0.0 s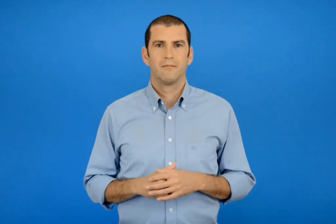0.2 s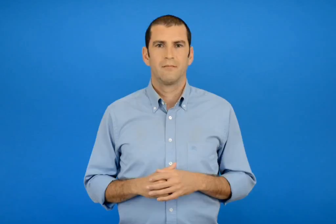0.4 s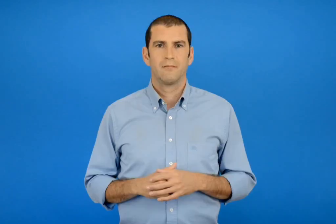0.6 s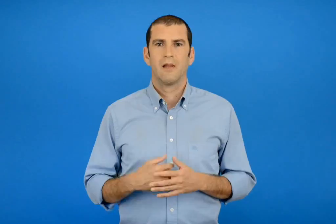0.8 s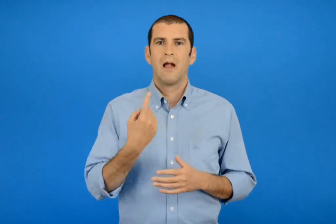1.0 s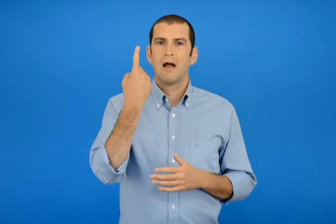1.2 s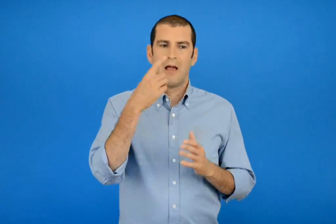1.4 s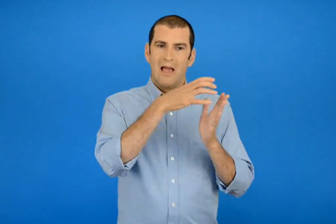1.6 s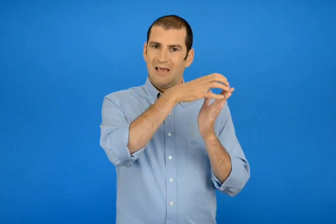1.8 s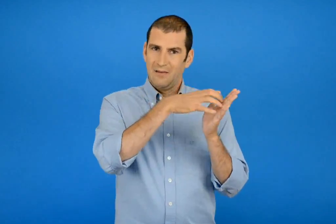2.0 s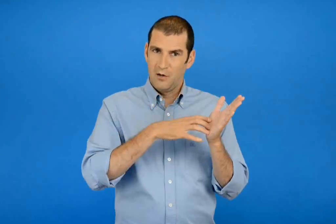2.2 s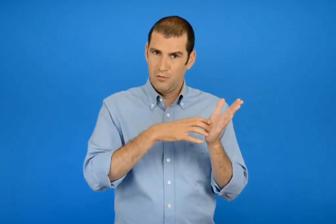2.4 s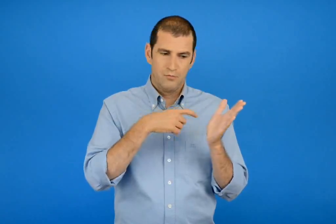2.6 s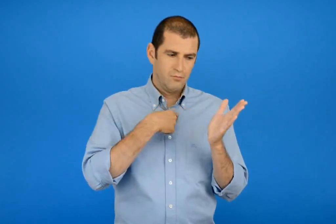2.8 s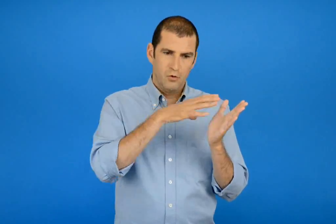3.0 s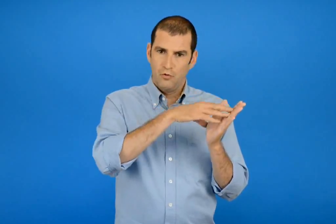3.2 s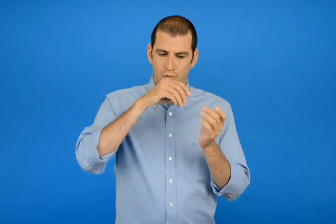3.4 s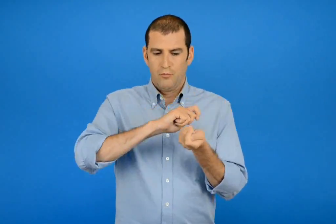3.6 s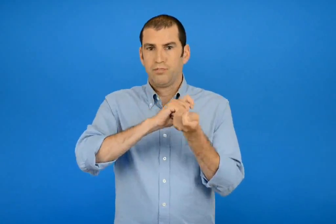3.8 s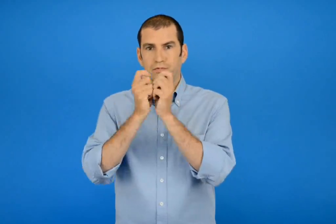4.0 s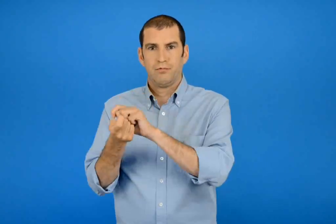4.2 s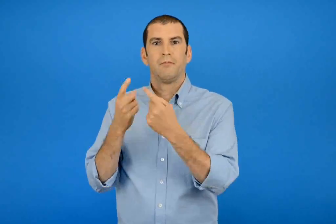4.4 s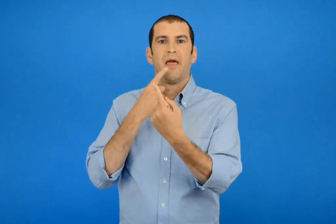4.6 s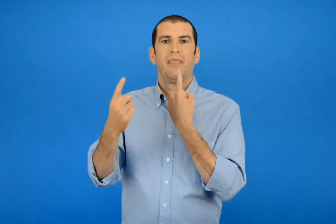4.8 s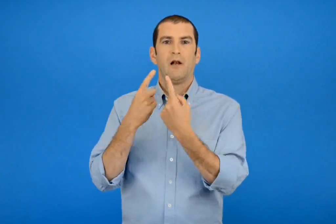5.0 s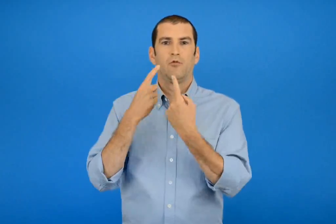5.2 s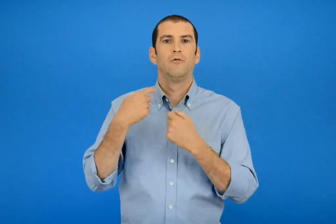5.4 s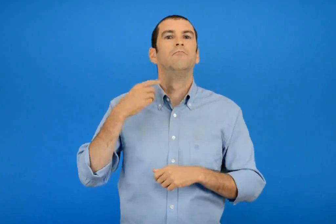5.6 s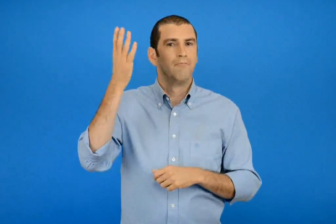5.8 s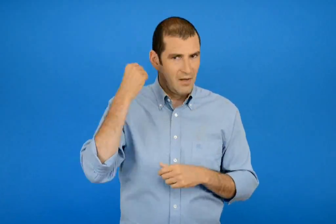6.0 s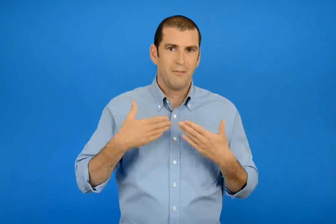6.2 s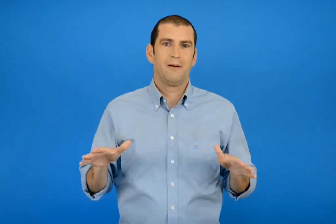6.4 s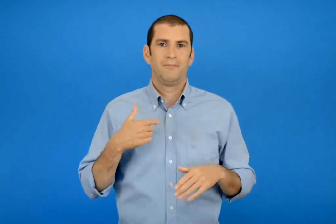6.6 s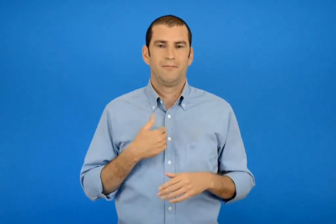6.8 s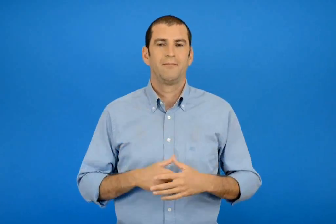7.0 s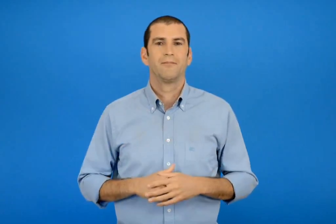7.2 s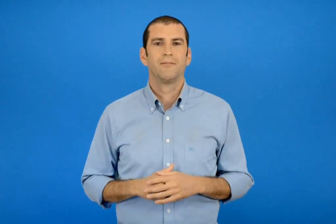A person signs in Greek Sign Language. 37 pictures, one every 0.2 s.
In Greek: έμαθα να αλλάζω ένα κείμενο και να το κάνω διάλογο
